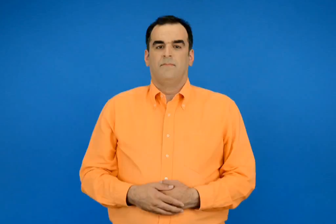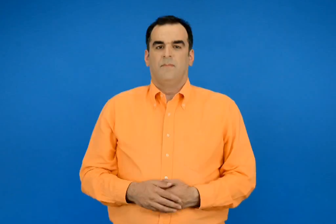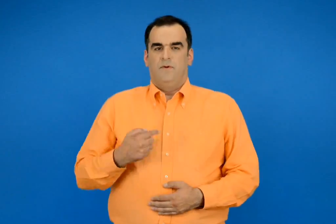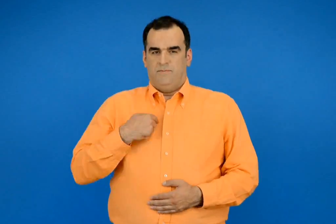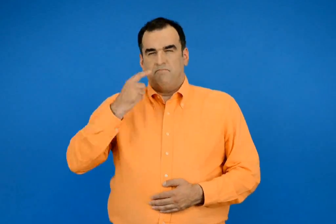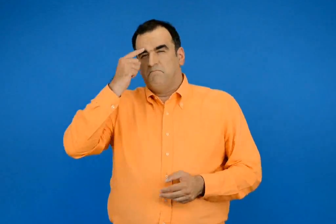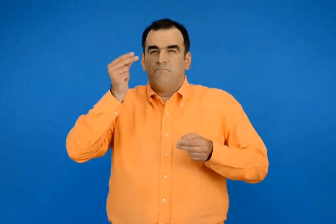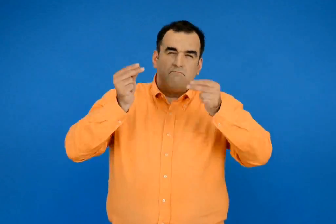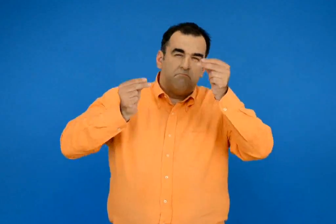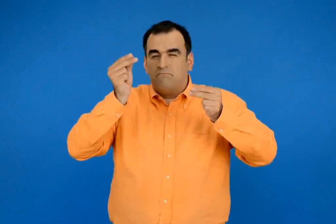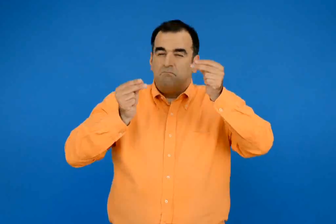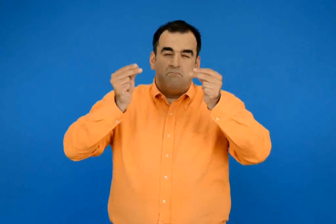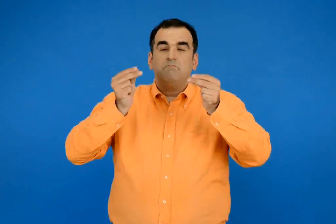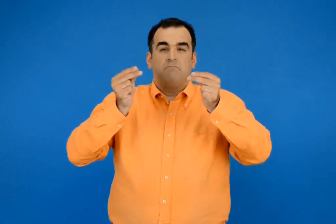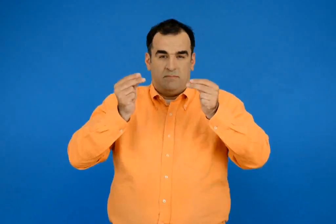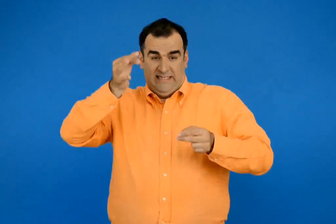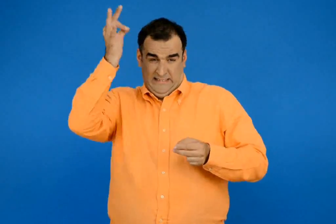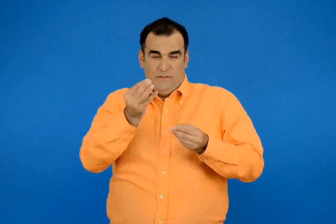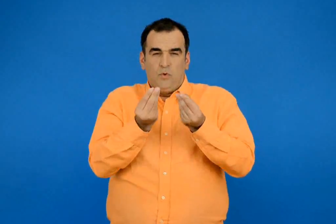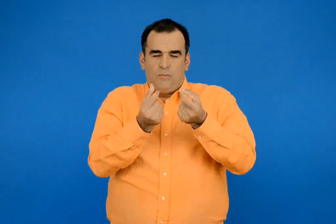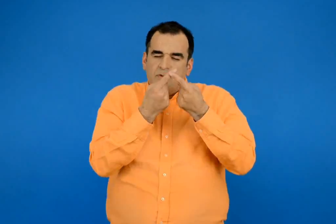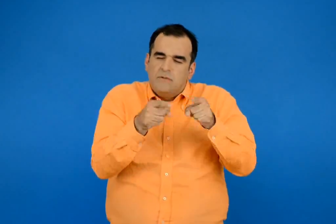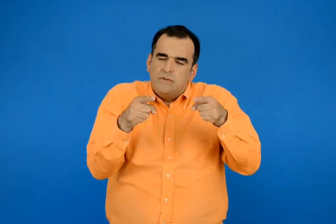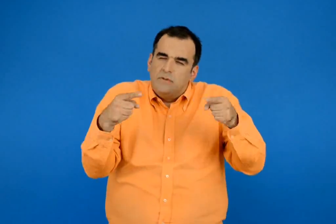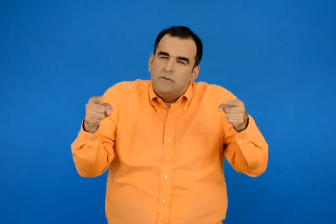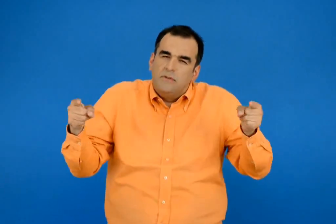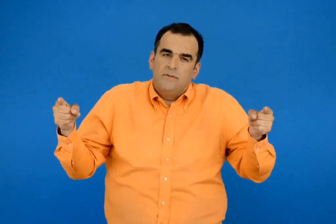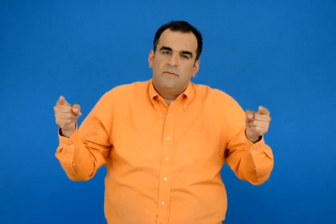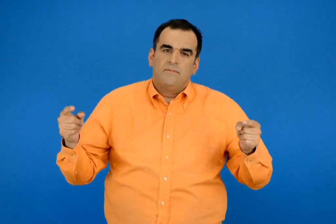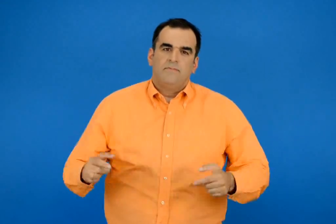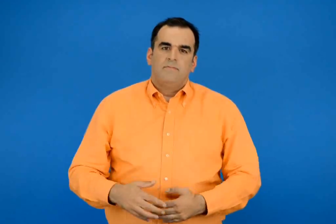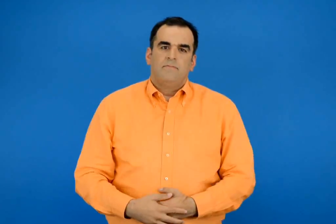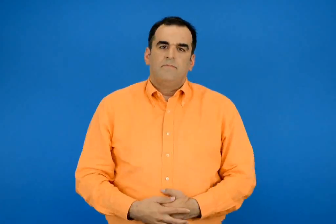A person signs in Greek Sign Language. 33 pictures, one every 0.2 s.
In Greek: υπολογίζω με ακρίβεια με διάφορες στρατηγικές
